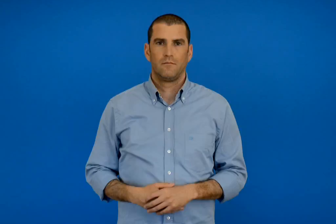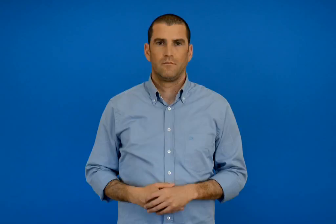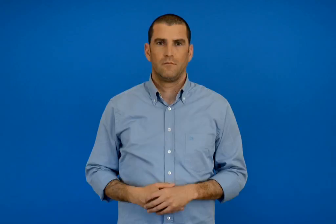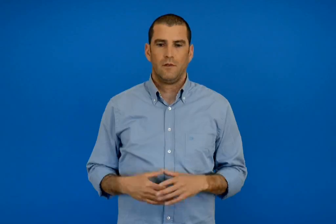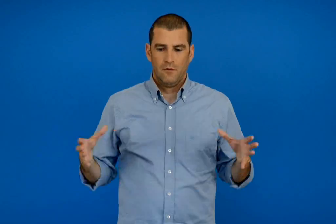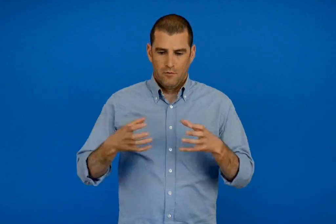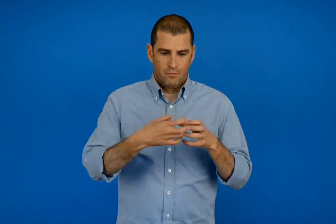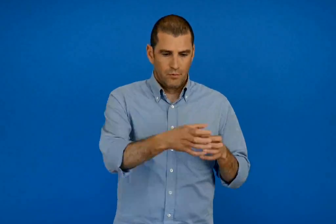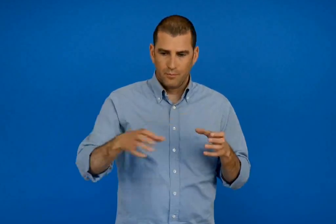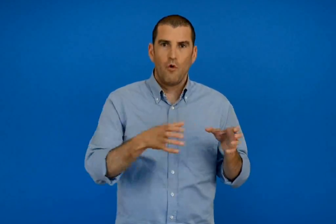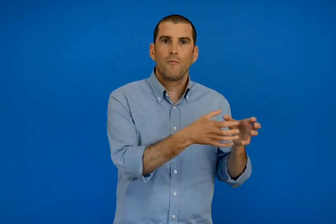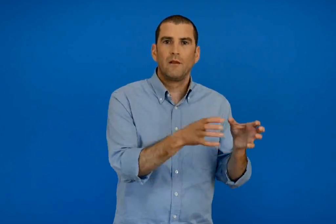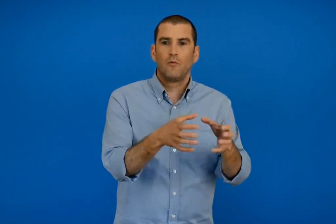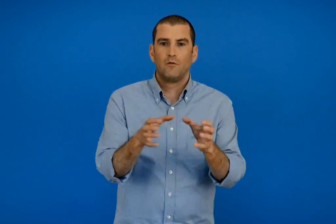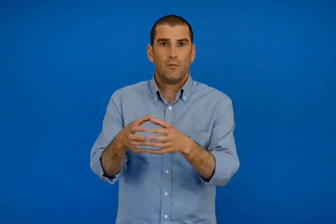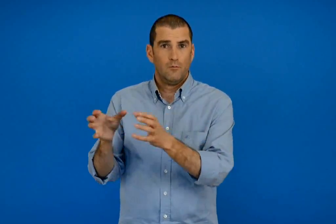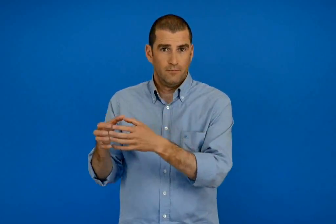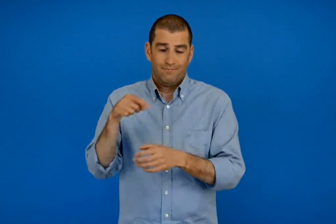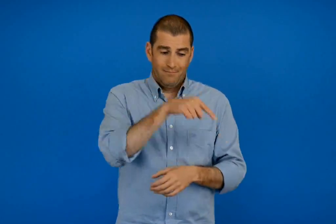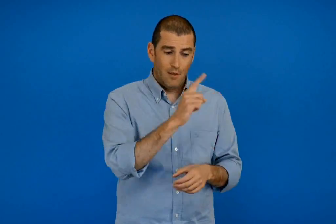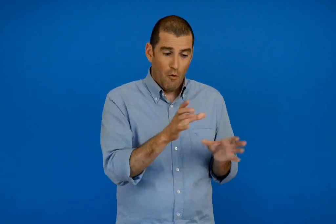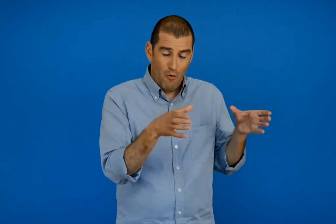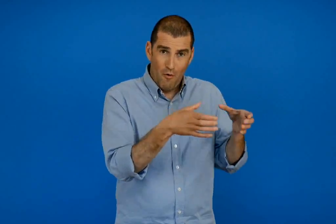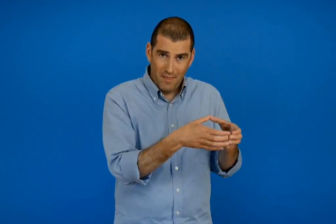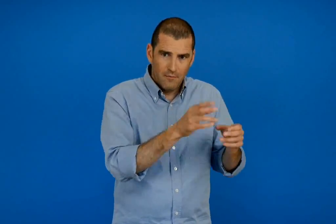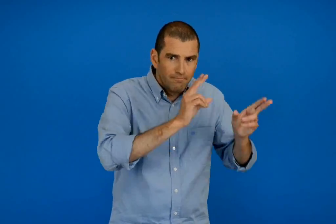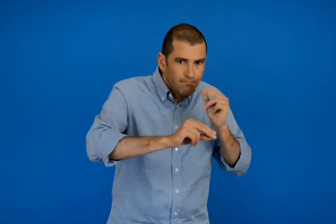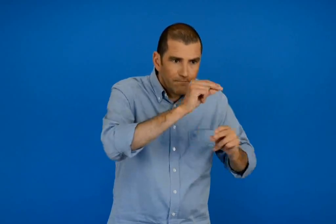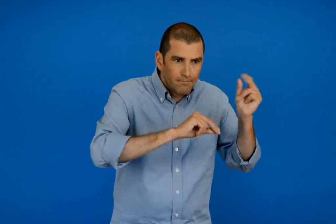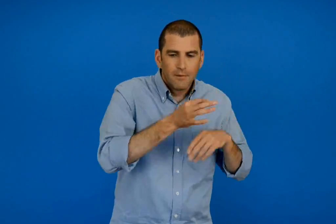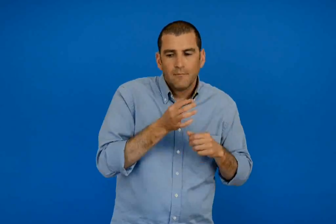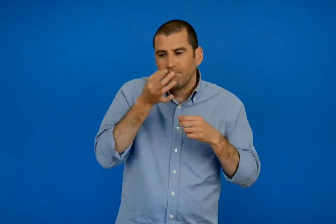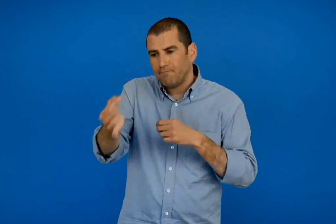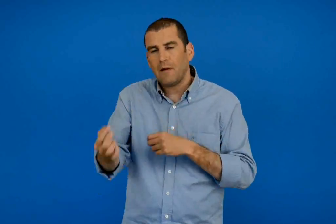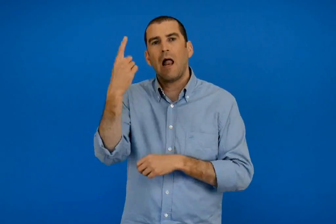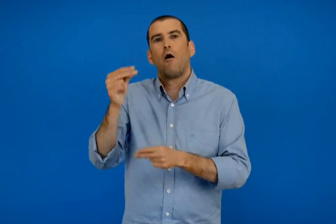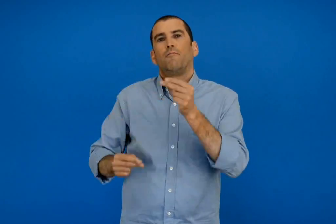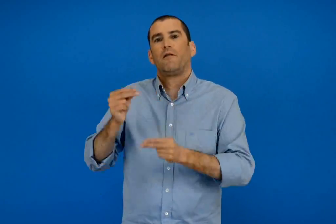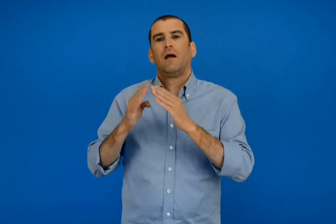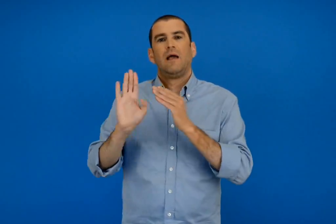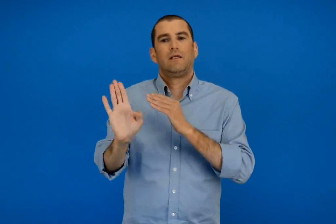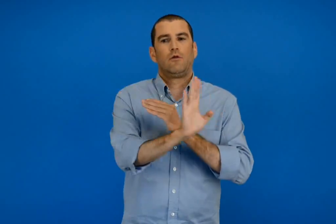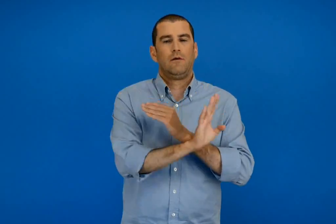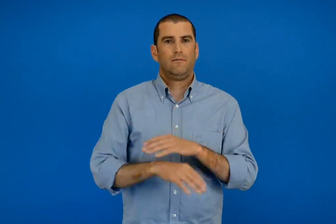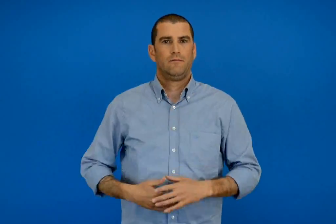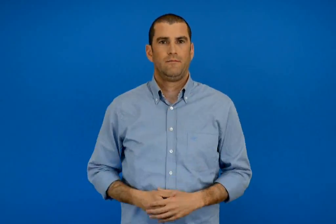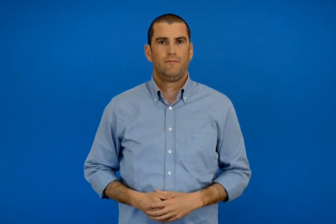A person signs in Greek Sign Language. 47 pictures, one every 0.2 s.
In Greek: χωριζόμαστε σε ομάδες κάθε ομάδα συζητάει και ανακοινώνει ένα πρόβλημα της γειτονίας
